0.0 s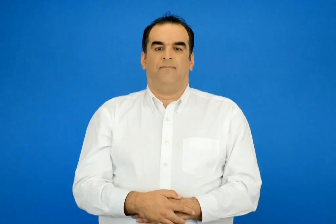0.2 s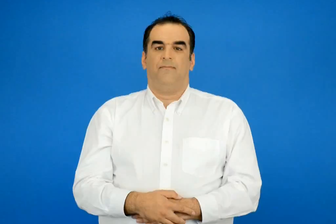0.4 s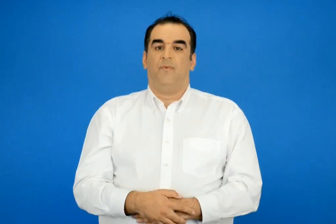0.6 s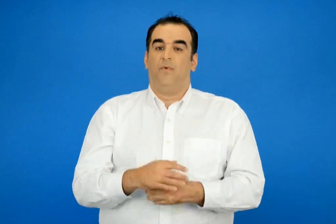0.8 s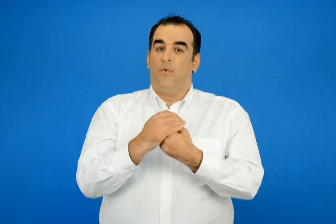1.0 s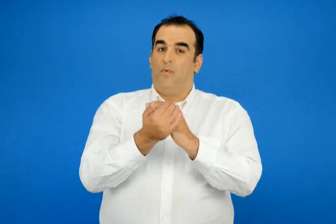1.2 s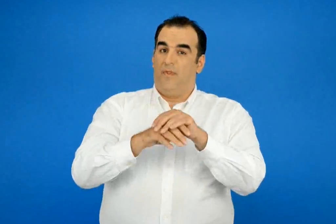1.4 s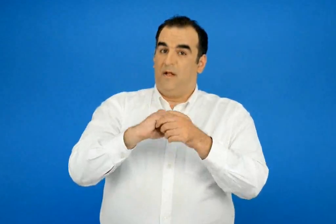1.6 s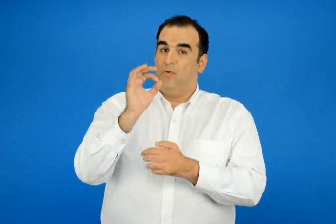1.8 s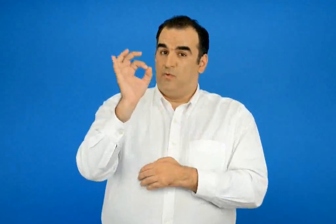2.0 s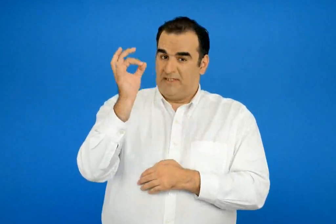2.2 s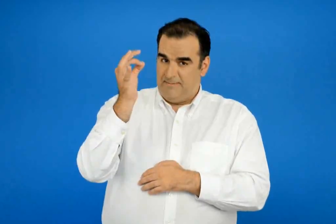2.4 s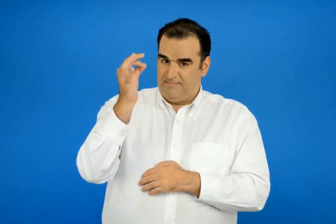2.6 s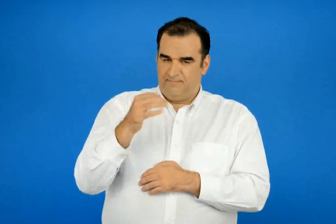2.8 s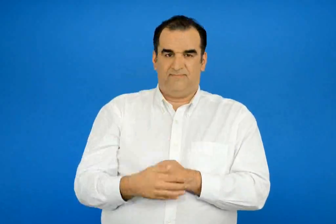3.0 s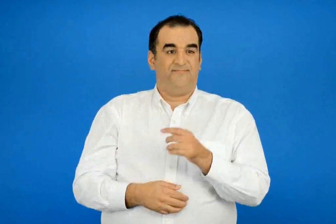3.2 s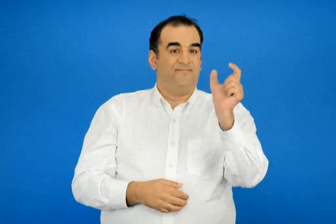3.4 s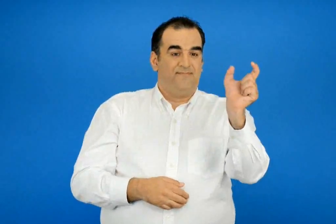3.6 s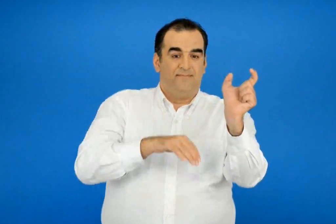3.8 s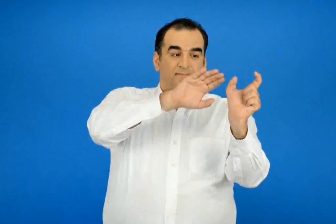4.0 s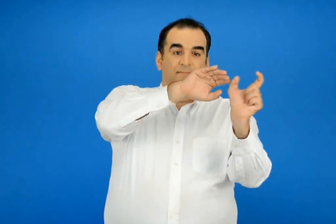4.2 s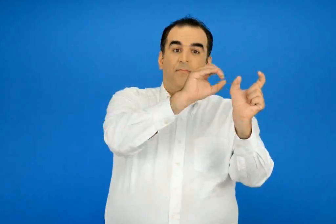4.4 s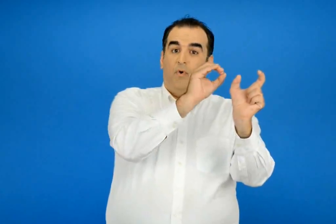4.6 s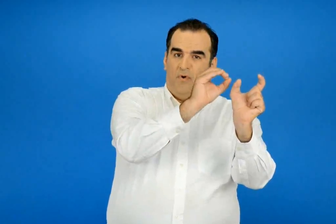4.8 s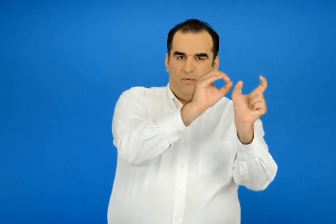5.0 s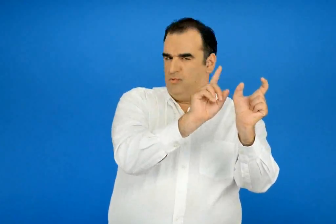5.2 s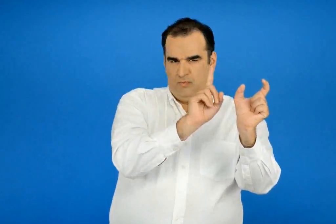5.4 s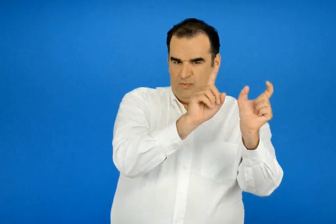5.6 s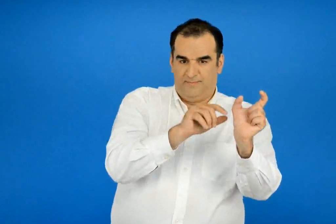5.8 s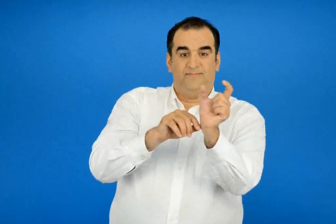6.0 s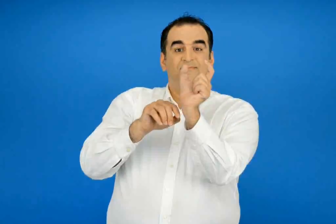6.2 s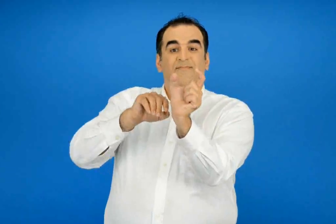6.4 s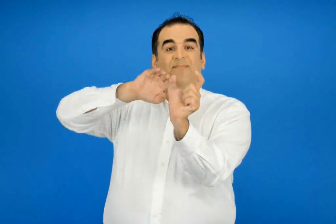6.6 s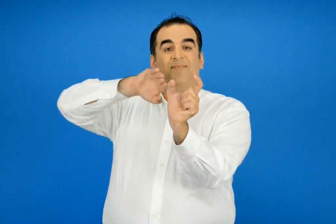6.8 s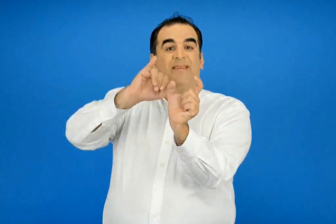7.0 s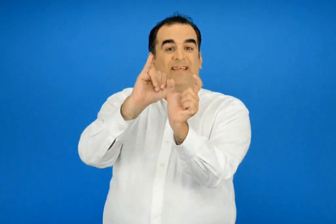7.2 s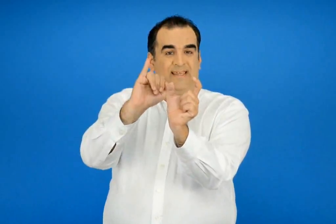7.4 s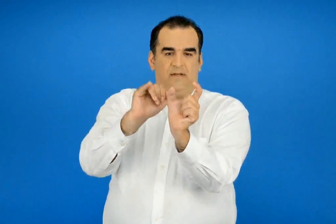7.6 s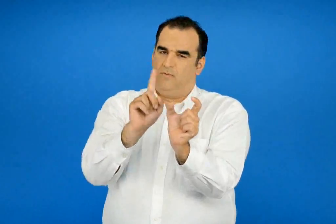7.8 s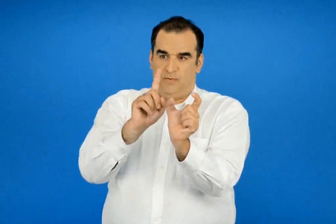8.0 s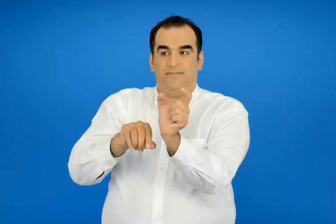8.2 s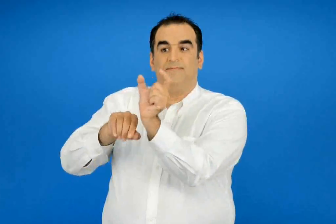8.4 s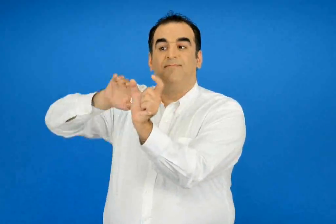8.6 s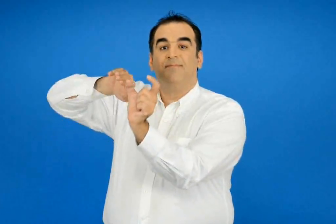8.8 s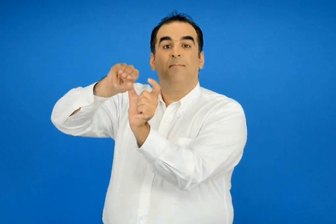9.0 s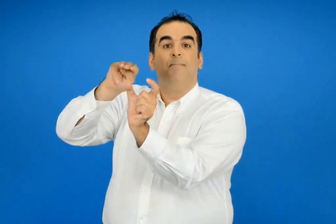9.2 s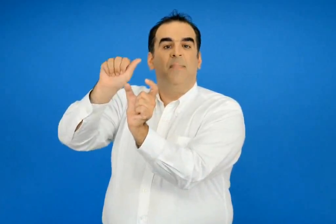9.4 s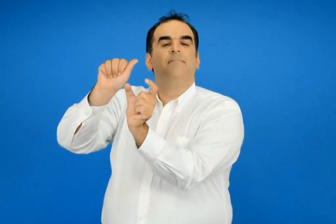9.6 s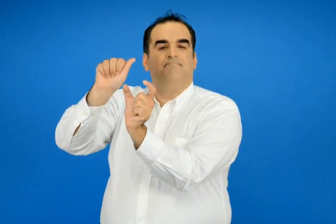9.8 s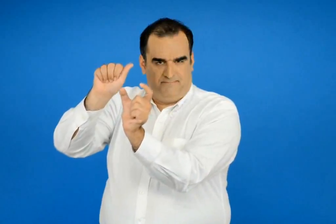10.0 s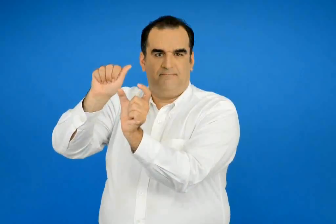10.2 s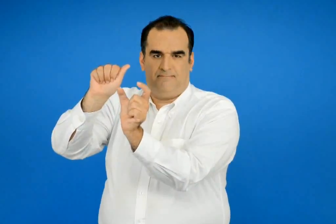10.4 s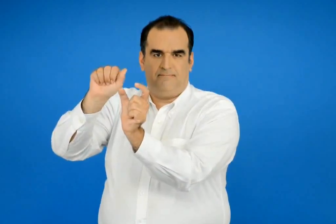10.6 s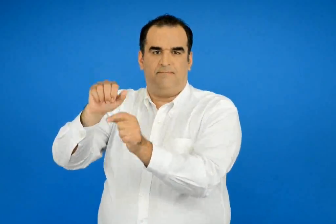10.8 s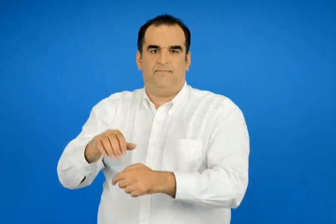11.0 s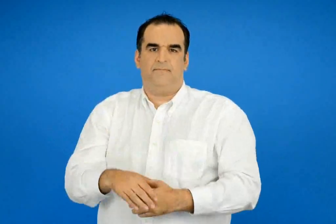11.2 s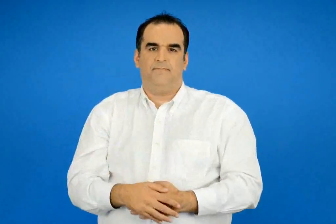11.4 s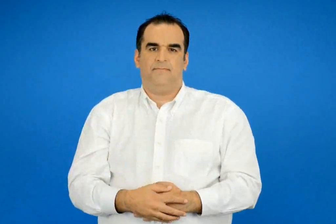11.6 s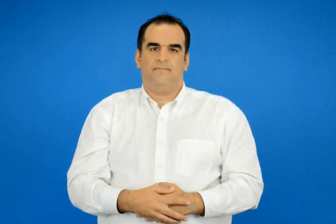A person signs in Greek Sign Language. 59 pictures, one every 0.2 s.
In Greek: είναι ουδέτερα ουσιαστικά δεν τελειώνουν όμως ούτε σε ο ούτε σε ι τελειώνουν σε μα
